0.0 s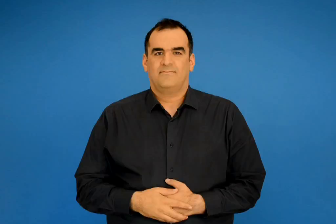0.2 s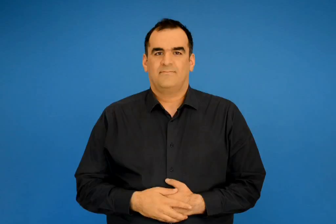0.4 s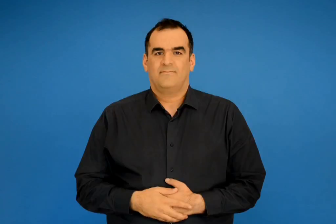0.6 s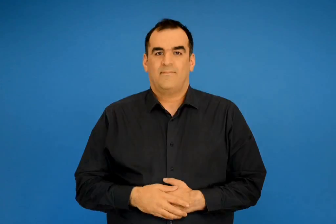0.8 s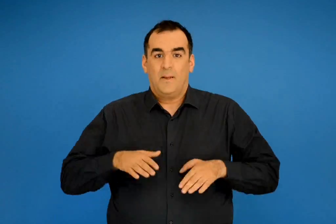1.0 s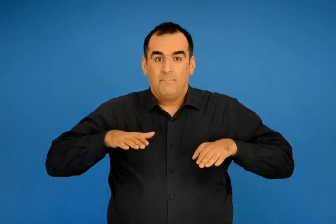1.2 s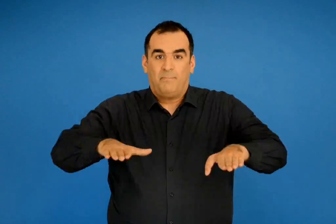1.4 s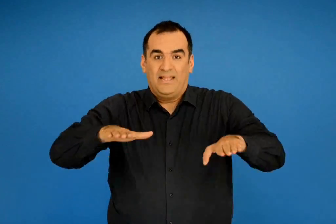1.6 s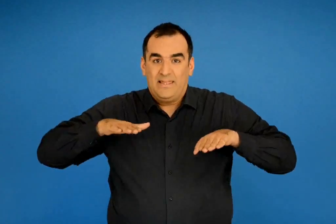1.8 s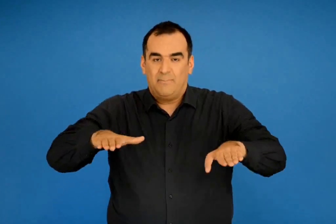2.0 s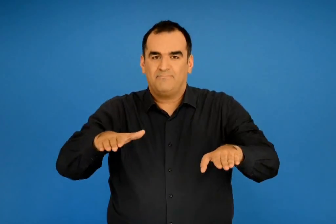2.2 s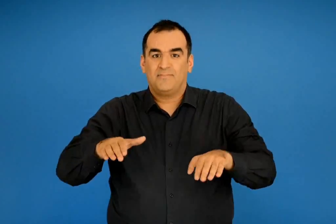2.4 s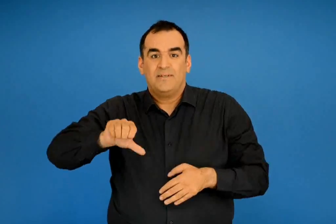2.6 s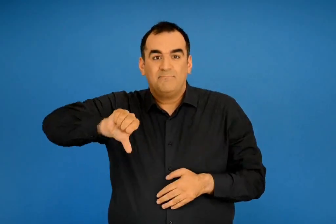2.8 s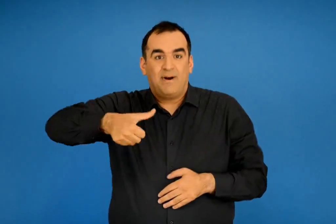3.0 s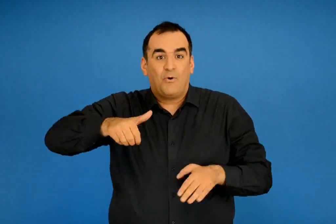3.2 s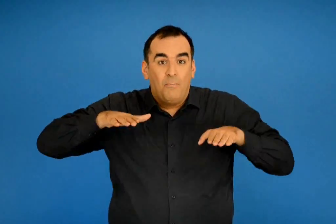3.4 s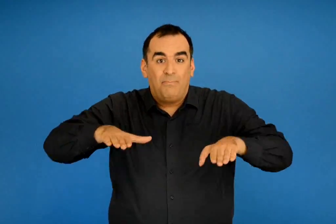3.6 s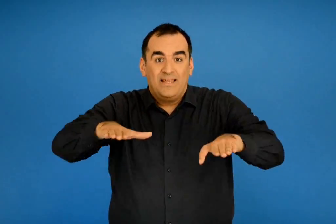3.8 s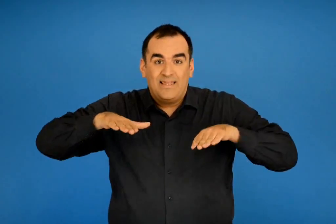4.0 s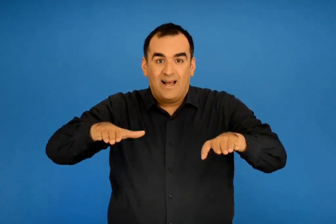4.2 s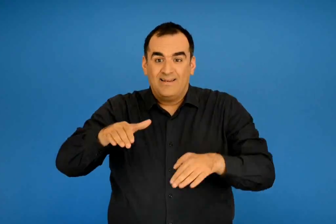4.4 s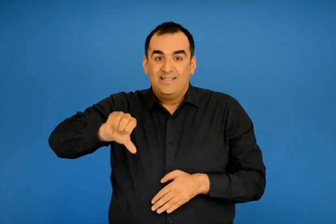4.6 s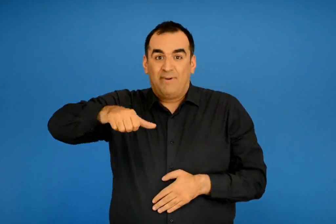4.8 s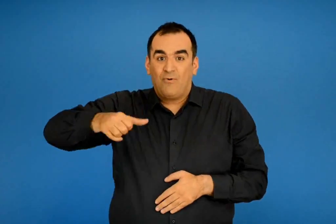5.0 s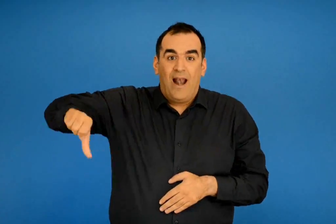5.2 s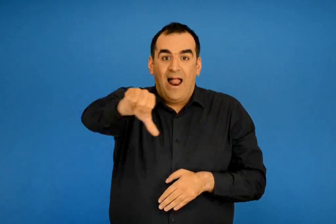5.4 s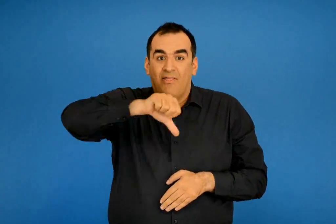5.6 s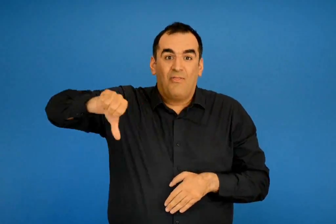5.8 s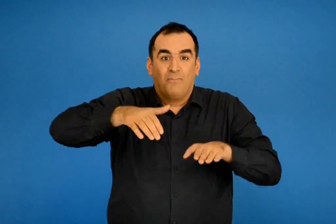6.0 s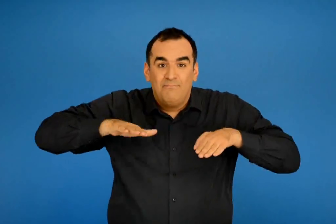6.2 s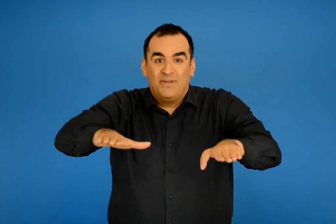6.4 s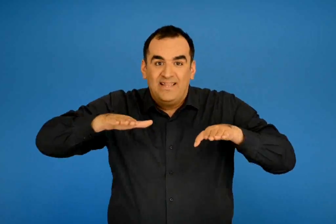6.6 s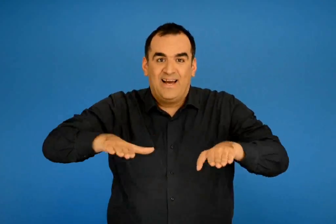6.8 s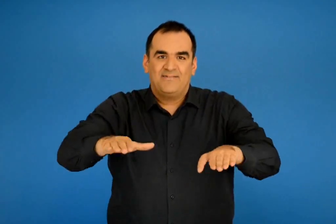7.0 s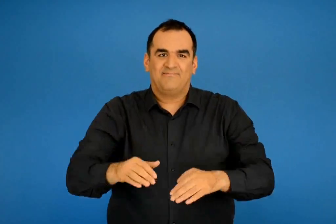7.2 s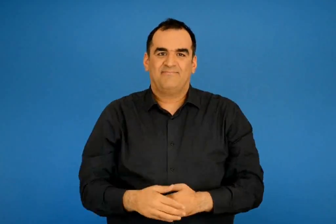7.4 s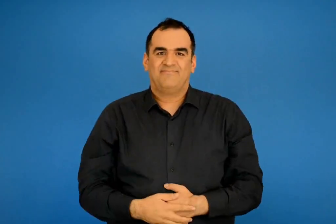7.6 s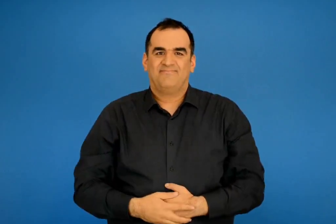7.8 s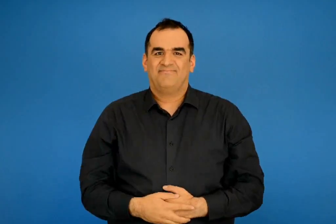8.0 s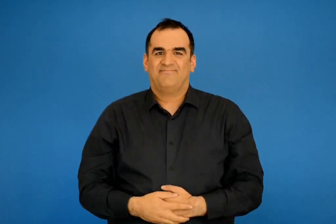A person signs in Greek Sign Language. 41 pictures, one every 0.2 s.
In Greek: πίτα σπανακόπιτα σπανακολαδόπιτα
